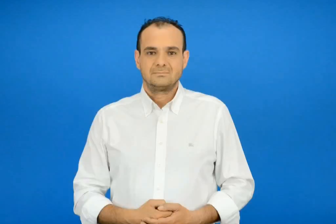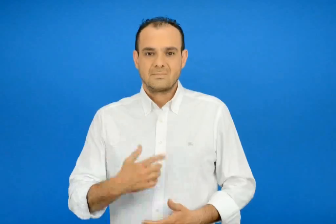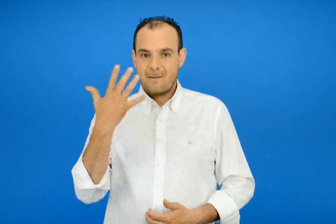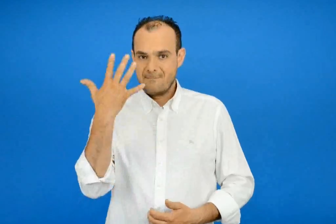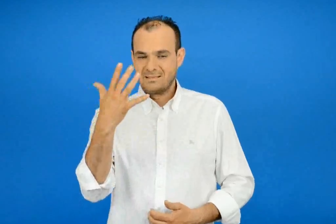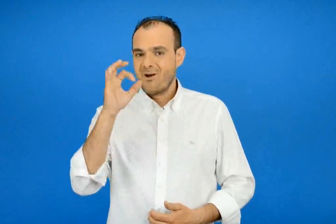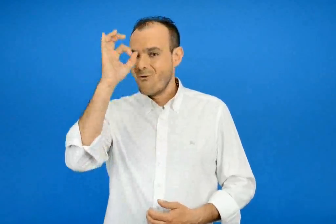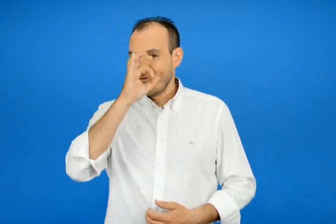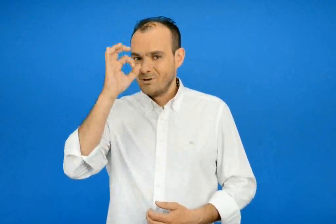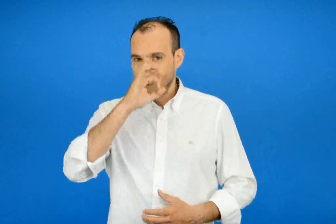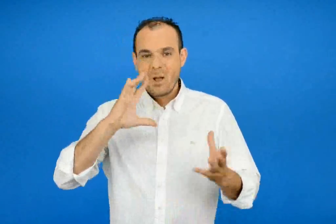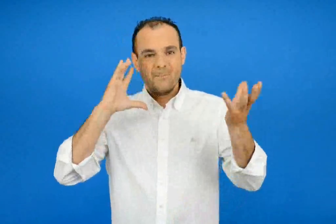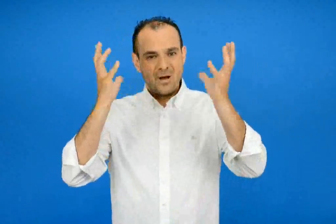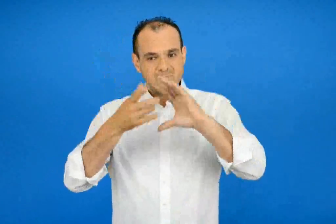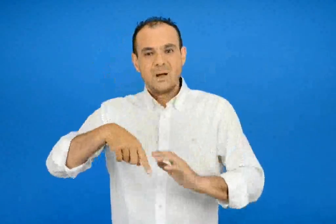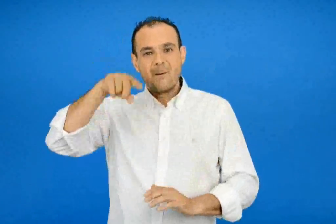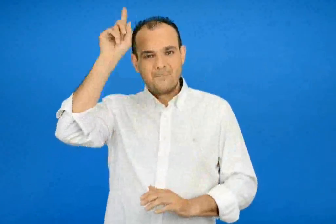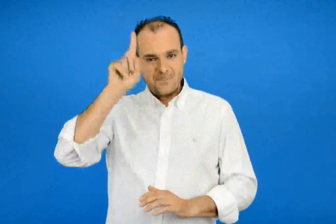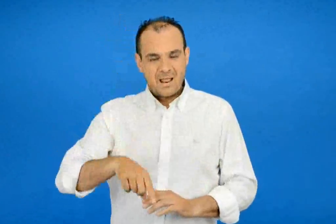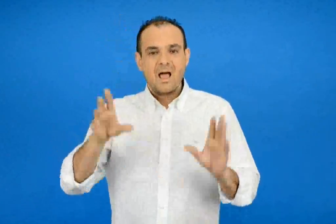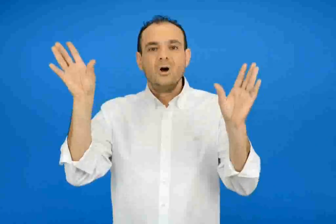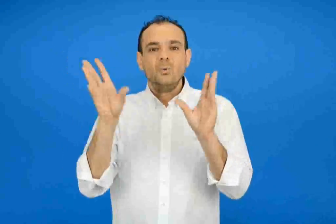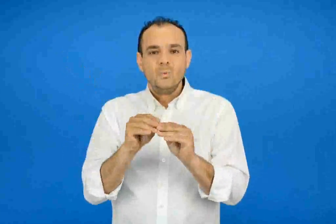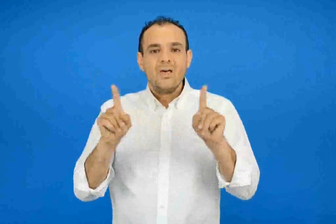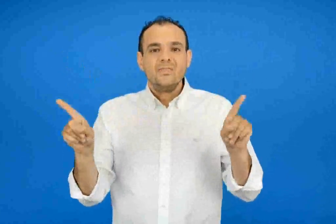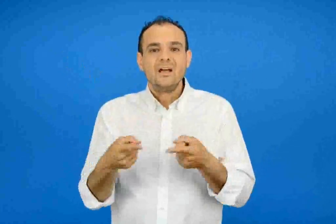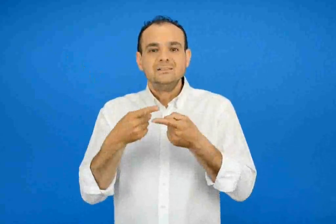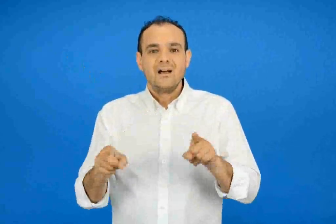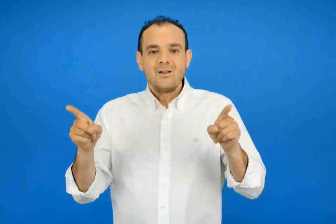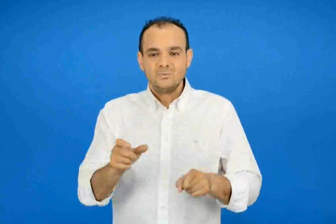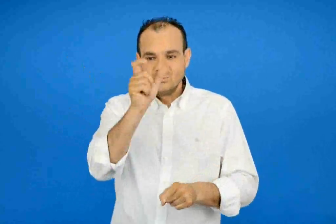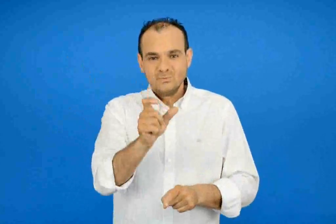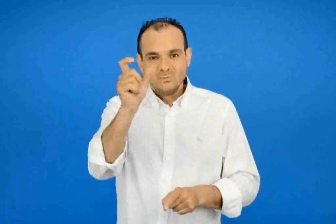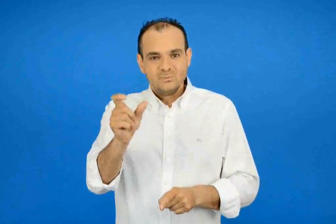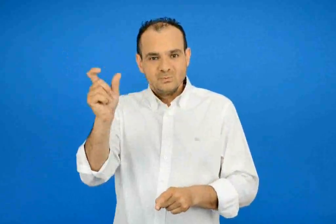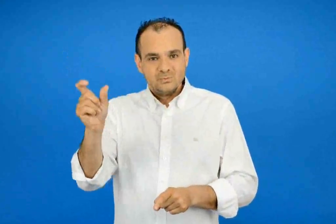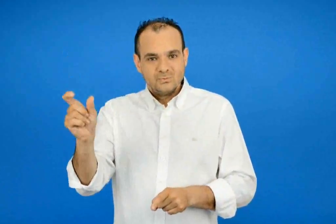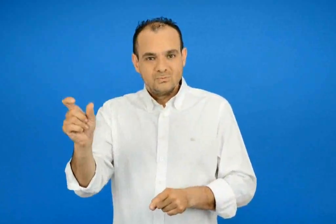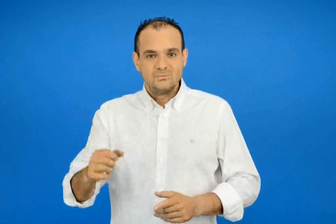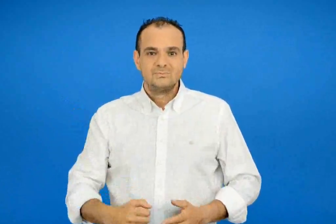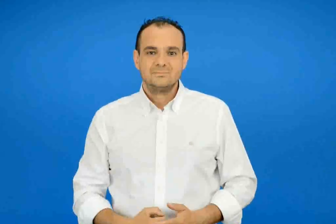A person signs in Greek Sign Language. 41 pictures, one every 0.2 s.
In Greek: 5/10 παγκόσμια ημέρα για τους δάσκαλους
